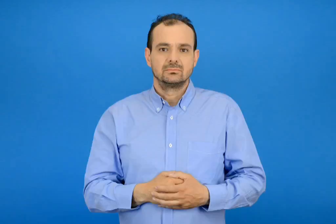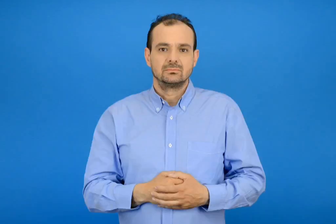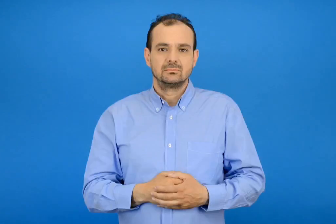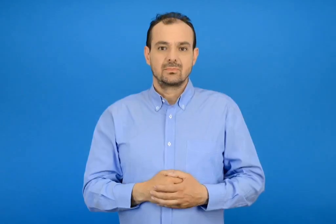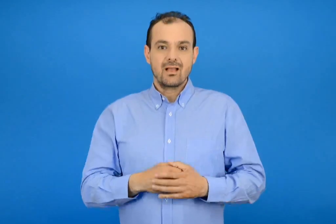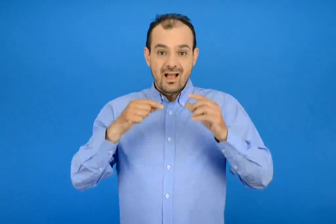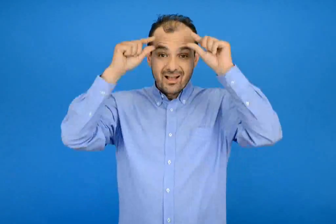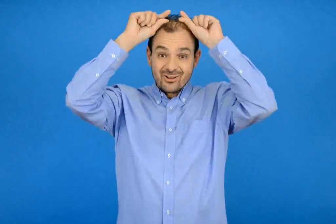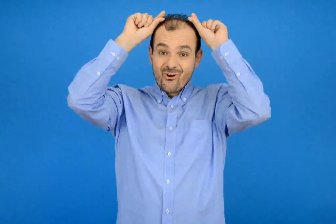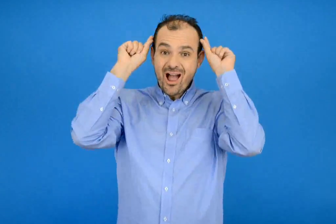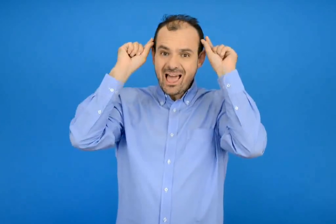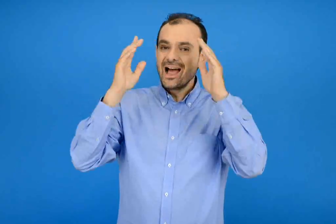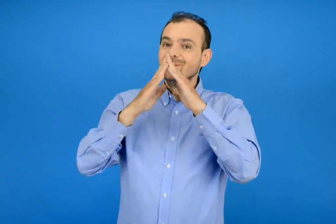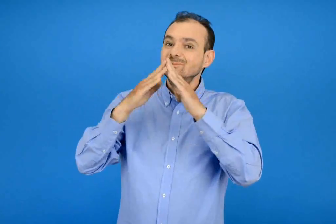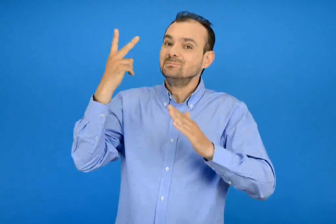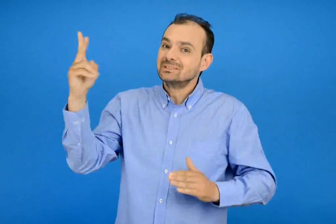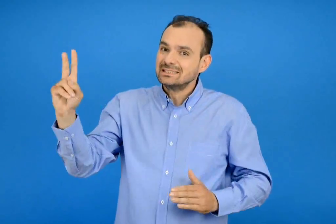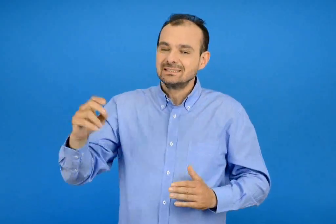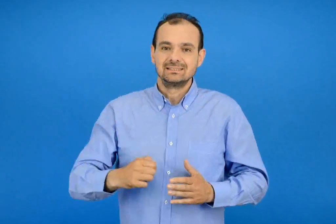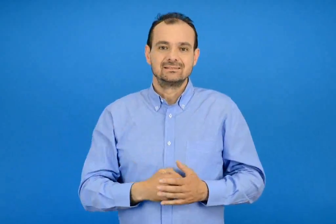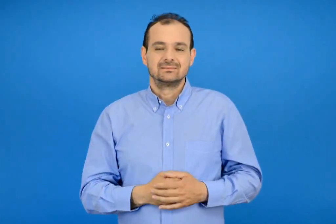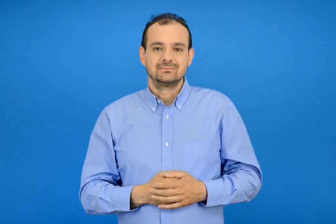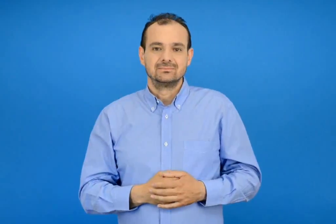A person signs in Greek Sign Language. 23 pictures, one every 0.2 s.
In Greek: από το σπίτι της ιωάννας
